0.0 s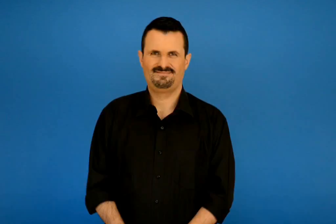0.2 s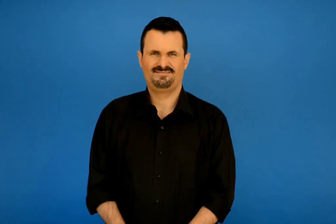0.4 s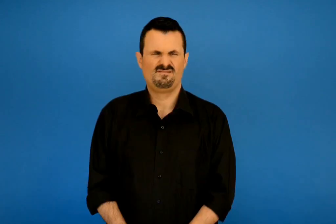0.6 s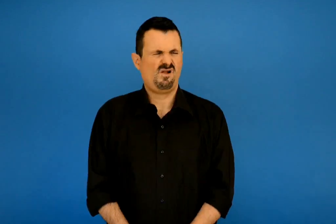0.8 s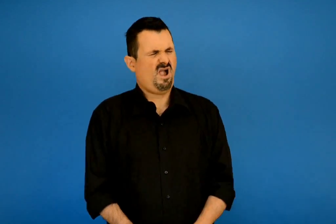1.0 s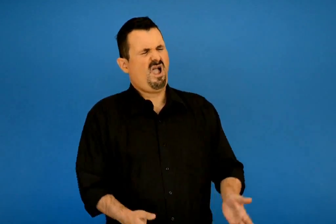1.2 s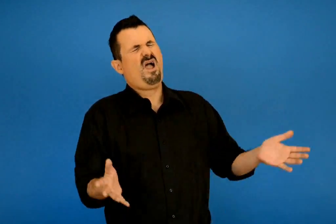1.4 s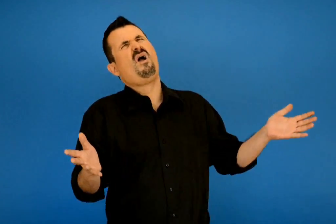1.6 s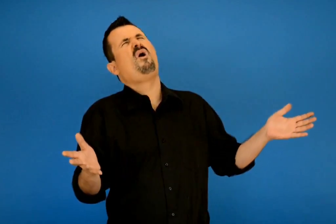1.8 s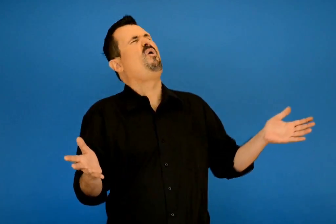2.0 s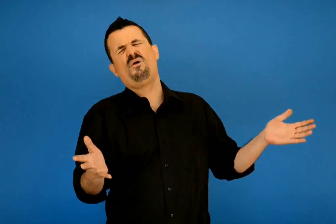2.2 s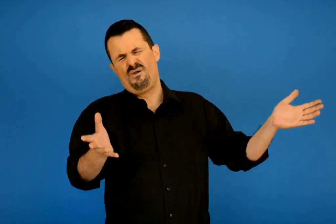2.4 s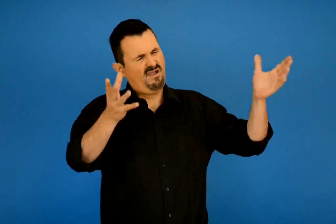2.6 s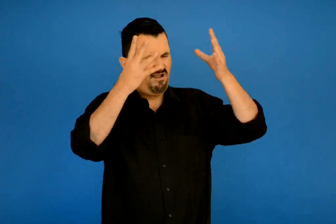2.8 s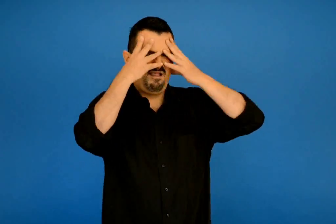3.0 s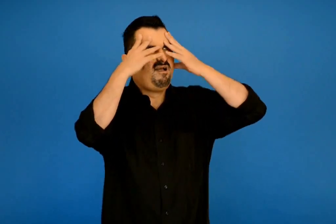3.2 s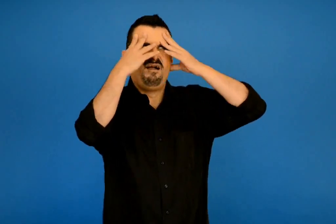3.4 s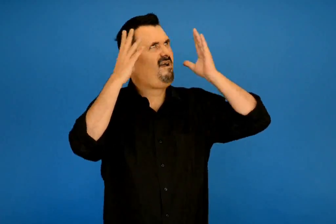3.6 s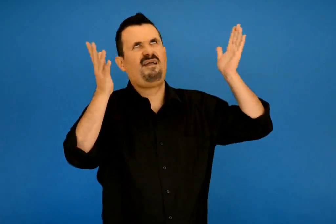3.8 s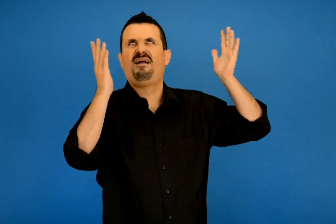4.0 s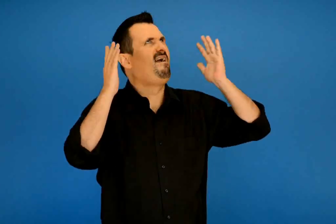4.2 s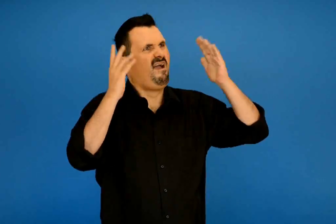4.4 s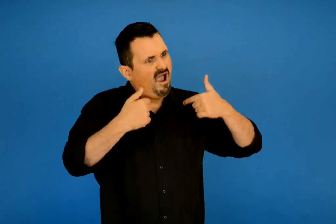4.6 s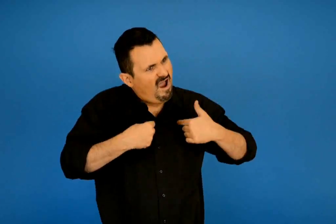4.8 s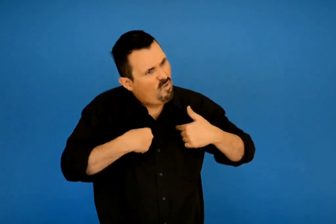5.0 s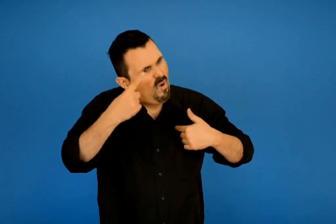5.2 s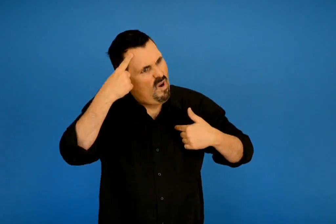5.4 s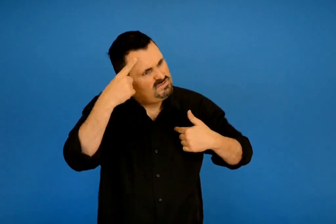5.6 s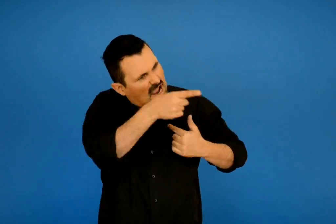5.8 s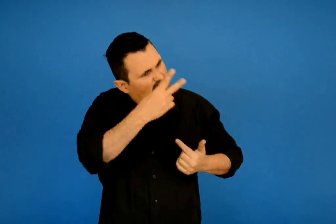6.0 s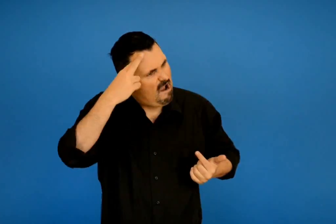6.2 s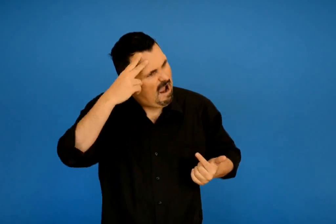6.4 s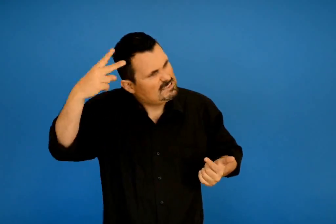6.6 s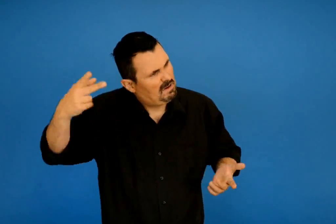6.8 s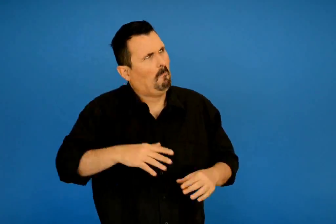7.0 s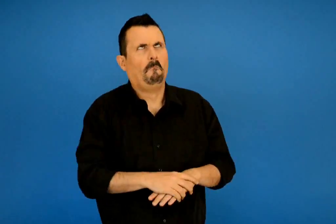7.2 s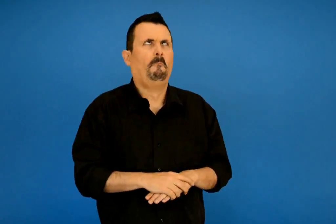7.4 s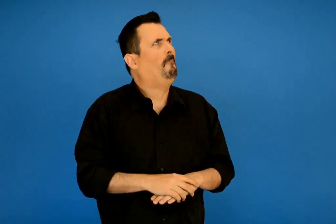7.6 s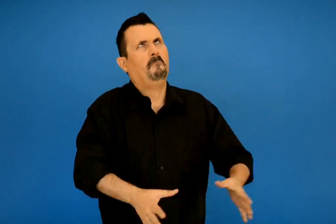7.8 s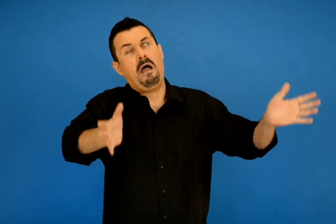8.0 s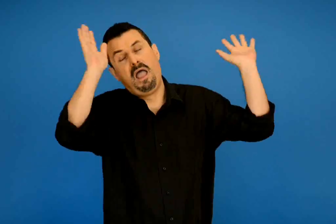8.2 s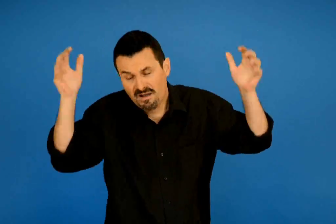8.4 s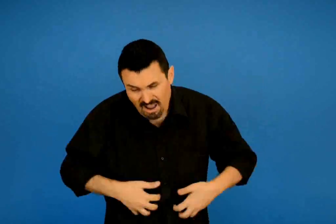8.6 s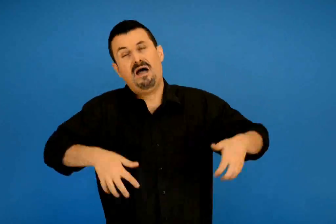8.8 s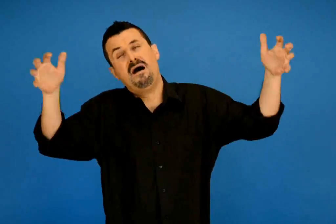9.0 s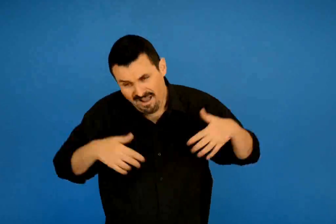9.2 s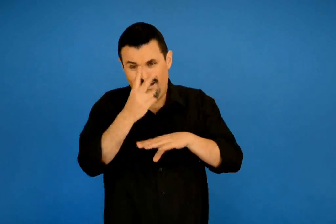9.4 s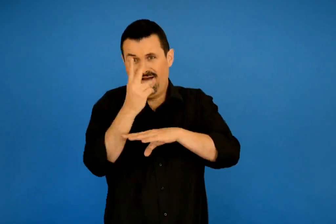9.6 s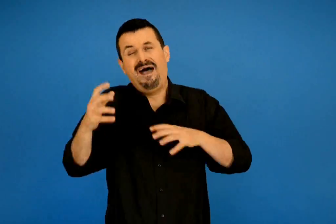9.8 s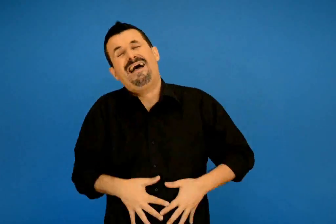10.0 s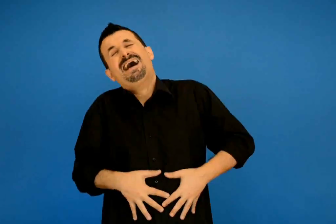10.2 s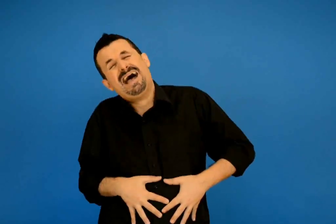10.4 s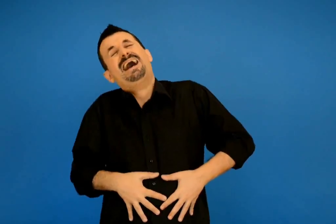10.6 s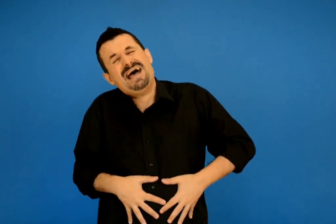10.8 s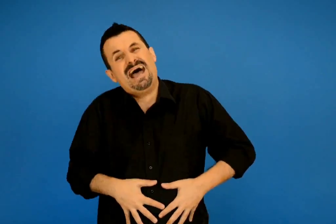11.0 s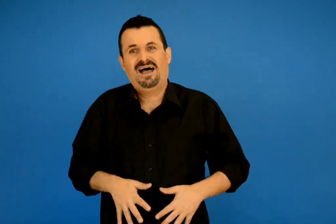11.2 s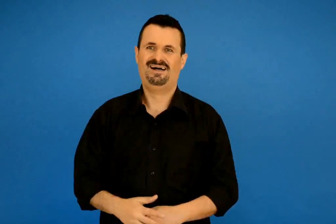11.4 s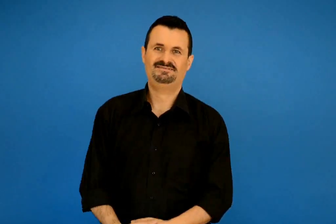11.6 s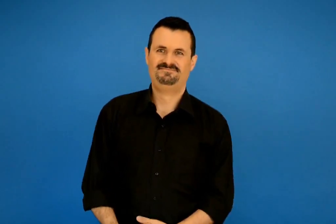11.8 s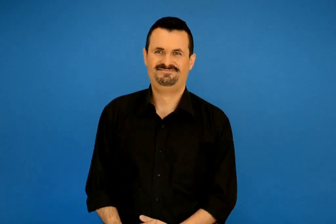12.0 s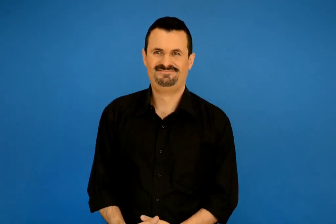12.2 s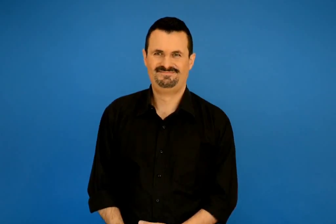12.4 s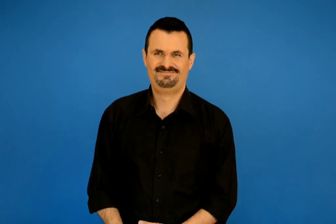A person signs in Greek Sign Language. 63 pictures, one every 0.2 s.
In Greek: χοχοχο και σε πέρναγα και για έξυπνη κολοτούμπα ξέσπασε σε γέλια ο πανωκάτω
